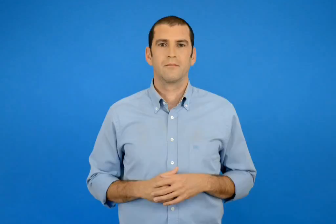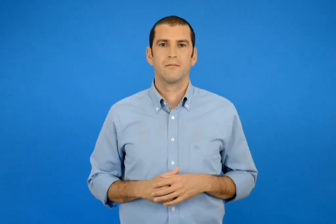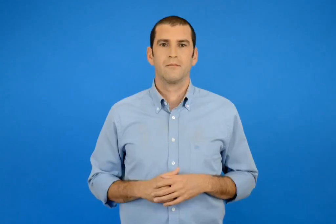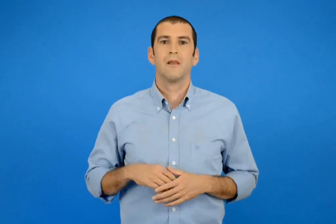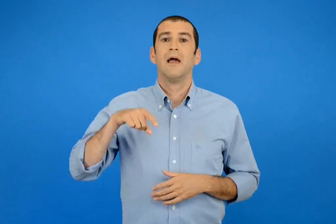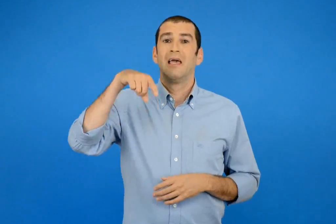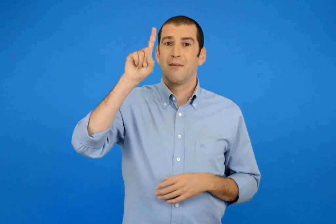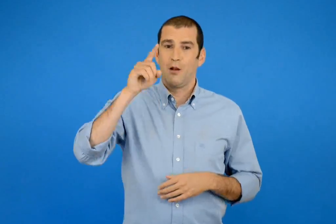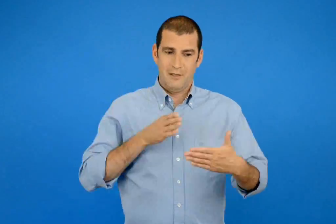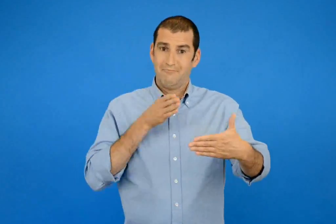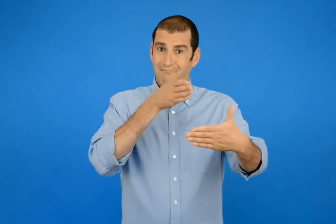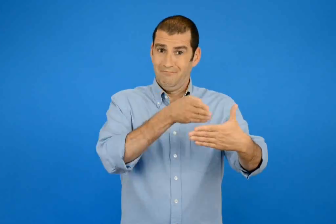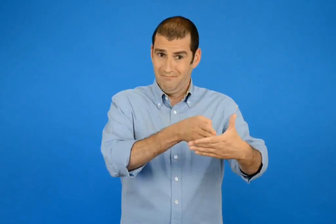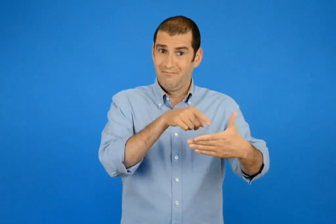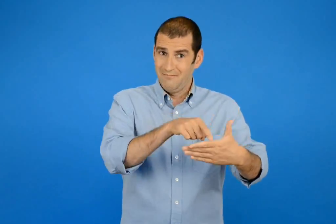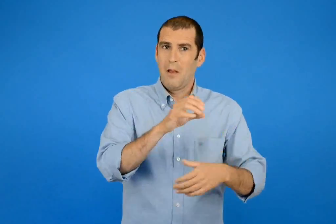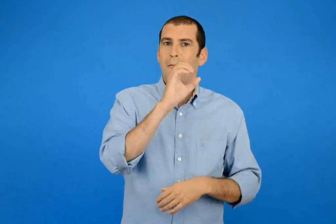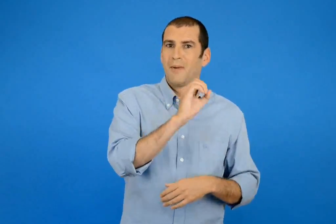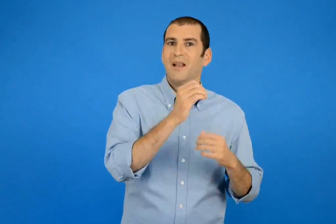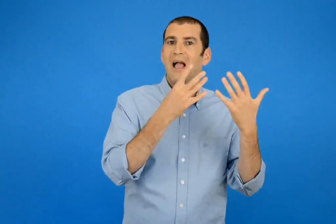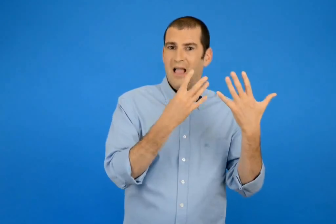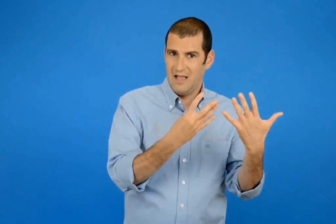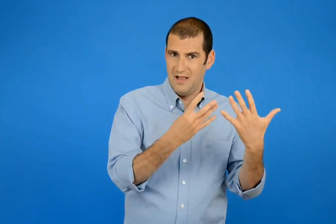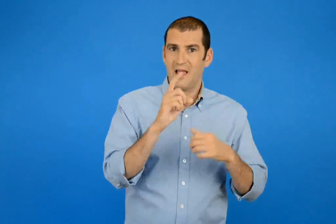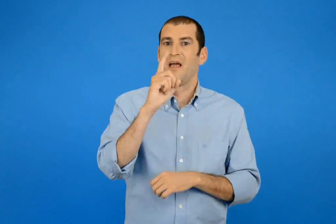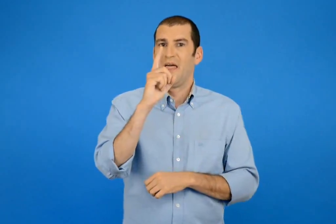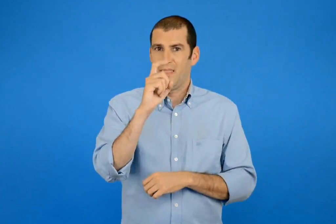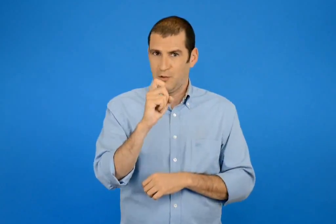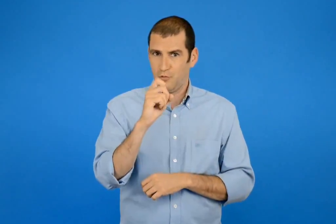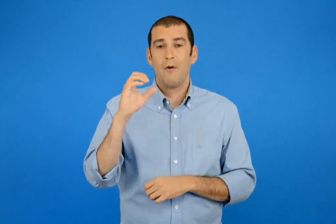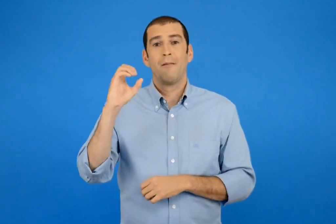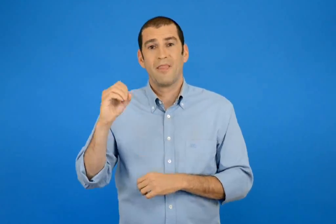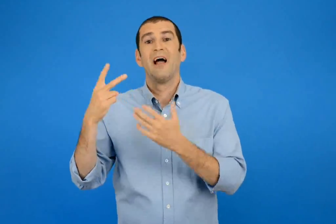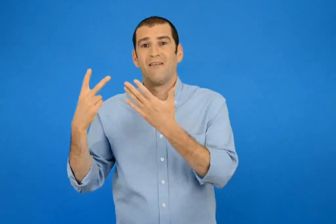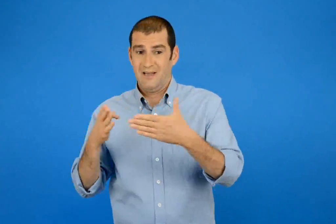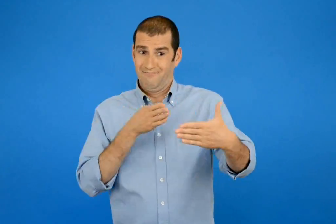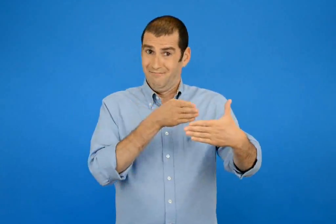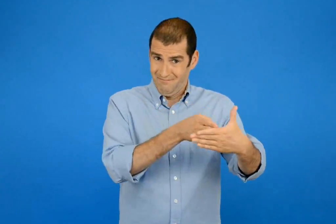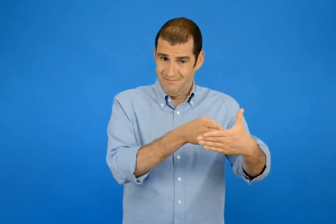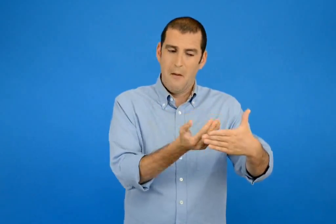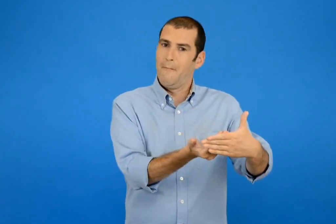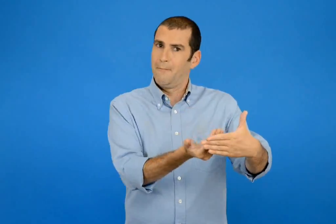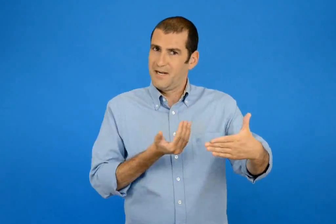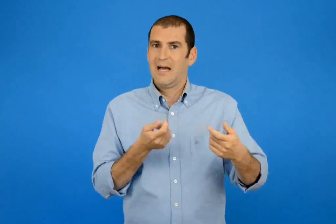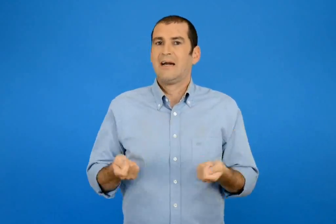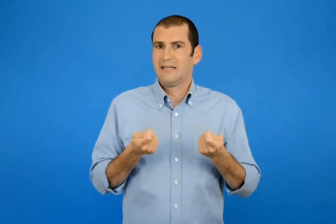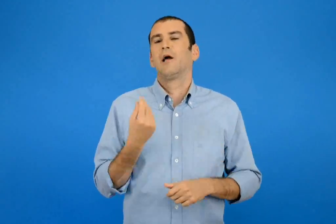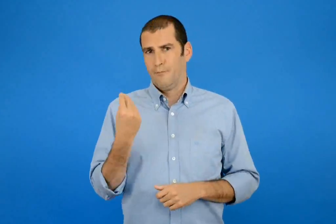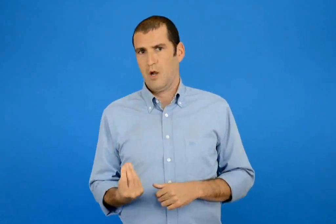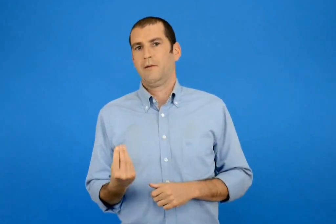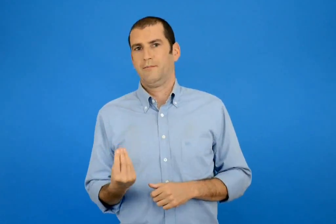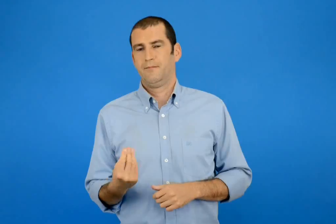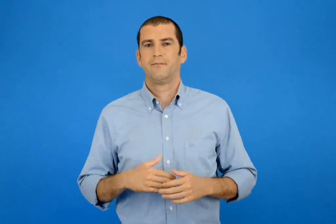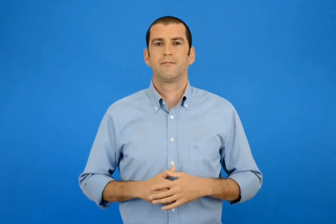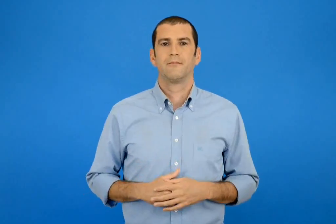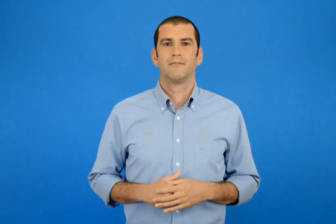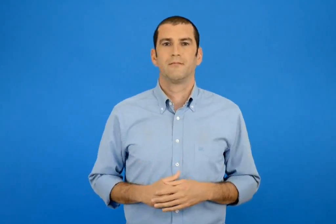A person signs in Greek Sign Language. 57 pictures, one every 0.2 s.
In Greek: ανάλωση κατά προτίμηση πριν από 09 10 07 9 δέκατου του 7
